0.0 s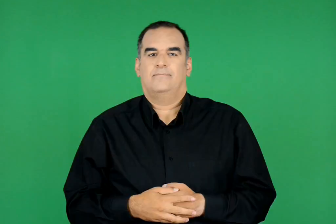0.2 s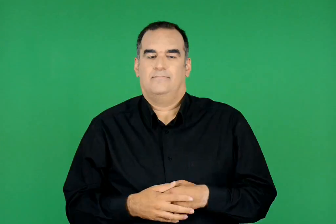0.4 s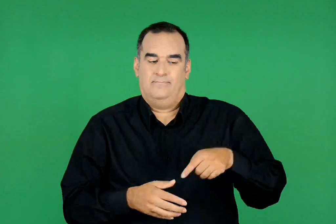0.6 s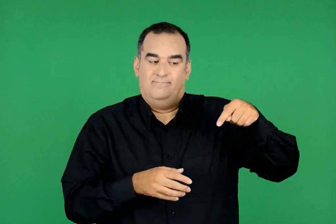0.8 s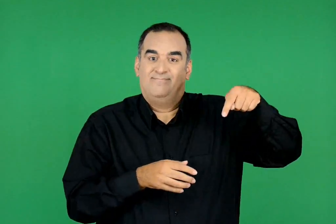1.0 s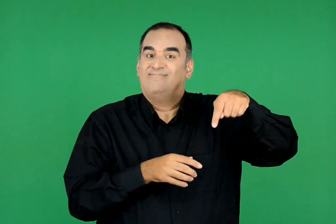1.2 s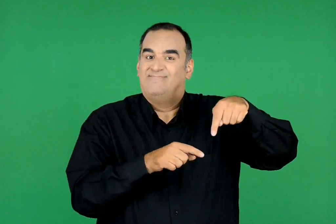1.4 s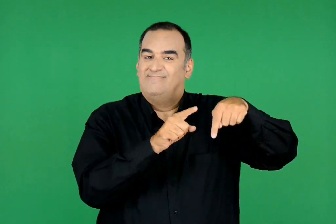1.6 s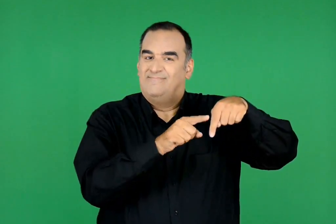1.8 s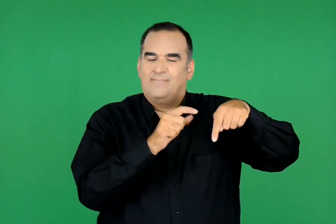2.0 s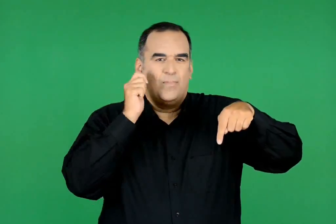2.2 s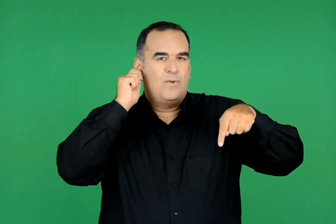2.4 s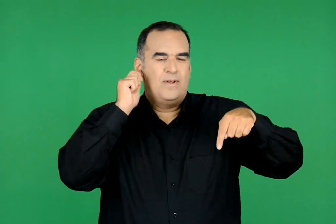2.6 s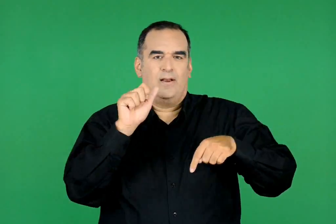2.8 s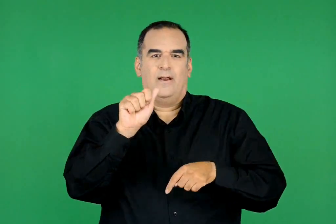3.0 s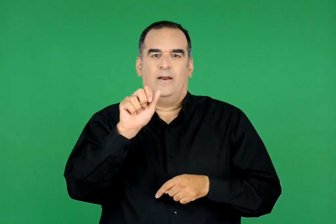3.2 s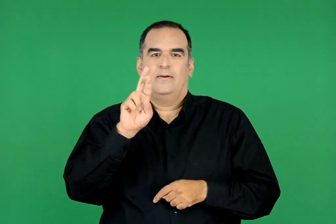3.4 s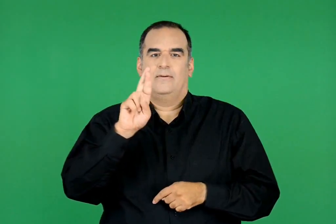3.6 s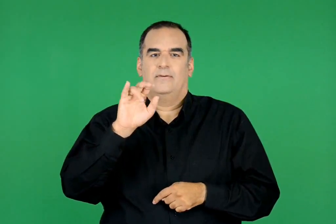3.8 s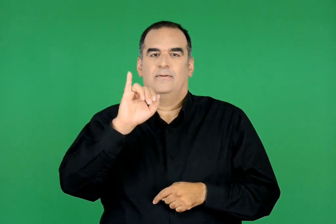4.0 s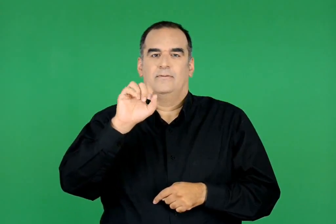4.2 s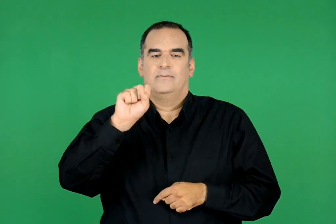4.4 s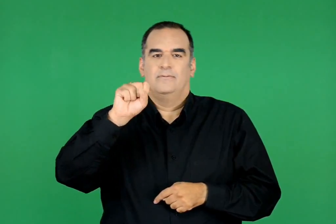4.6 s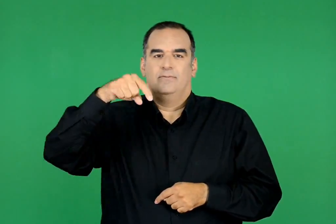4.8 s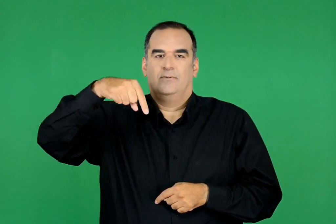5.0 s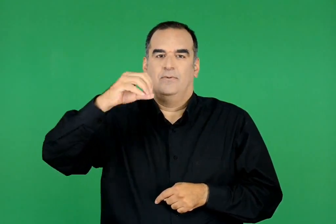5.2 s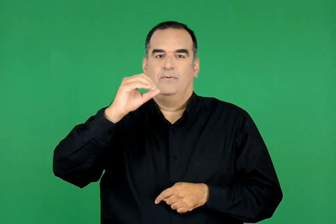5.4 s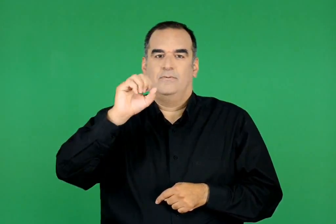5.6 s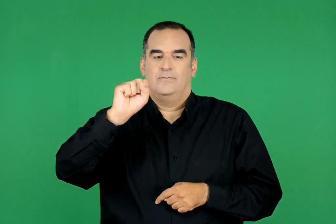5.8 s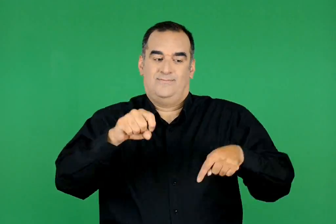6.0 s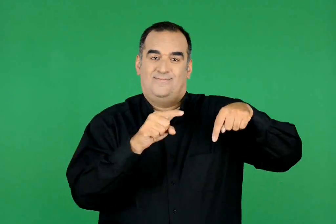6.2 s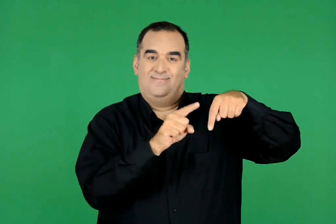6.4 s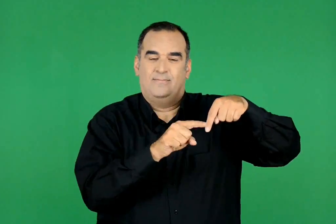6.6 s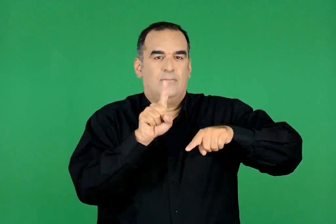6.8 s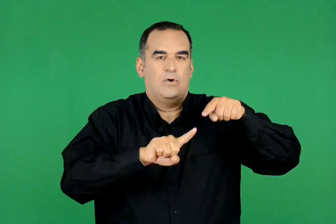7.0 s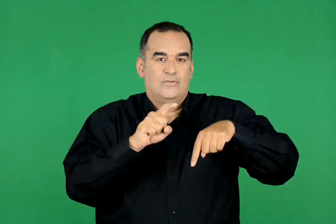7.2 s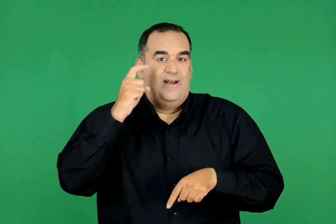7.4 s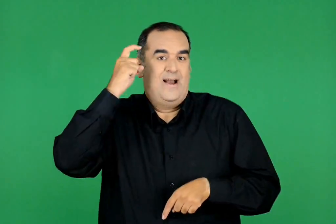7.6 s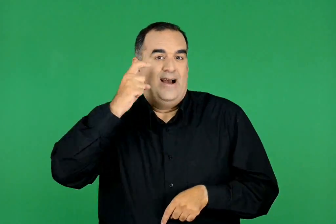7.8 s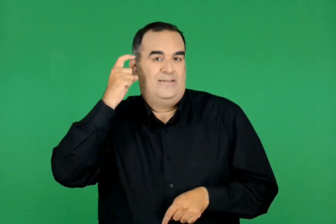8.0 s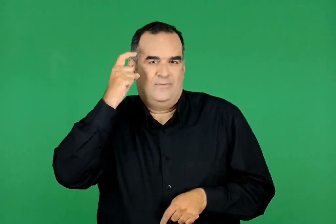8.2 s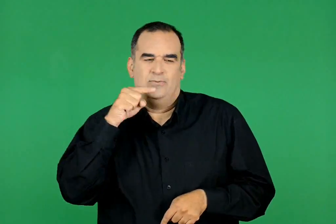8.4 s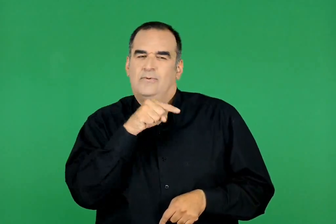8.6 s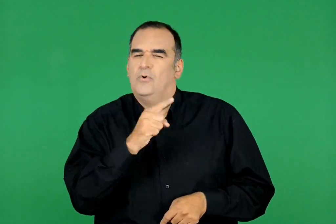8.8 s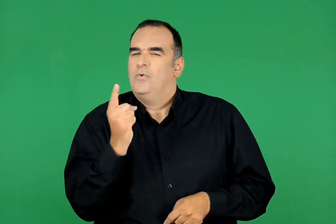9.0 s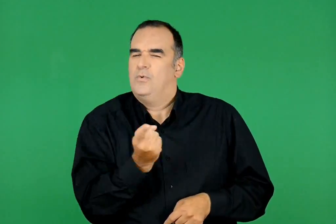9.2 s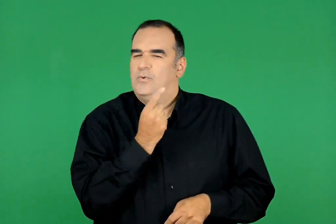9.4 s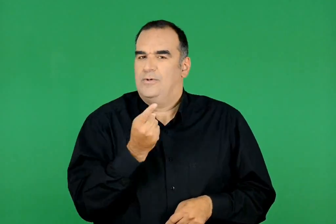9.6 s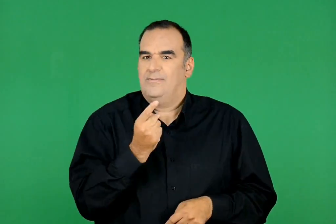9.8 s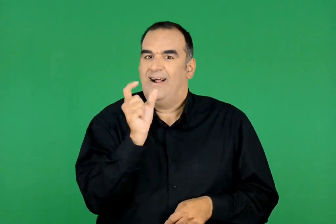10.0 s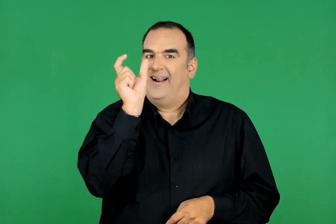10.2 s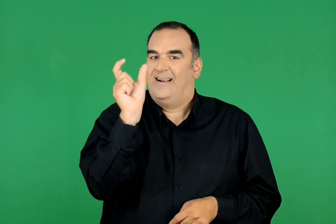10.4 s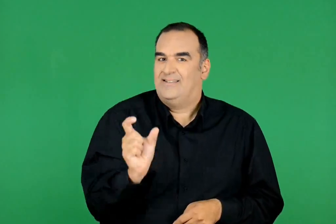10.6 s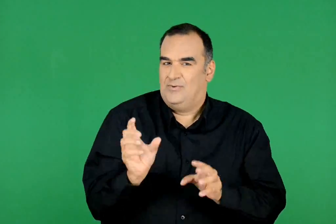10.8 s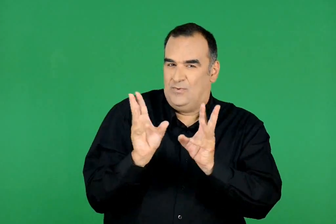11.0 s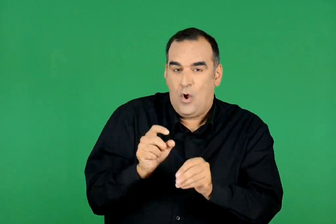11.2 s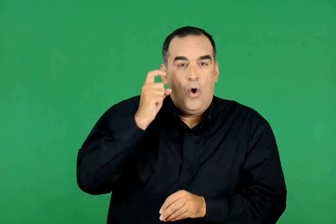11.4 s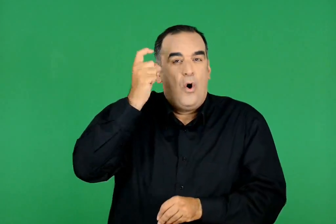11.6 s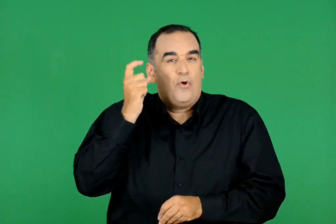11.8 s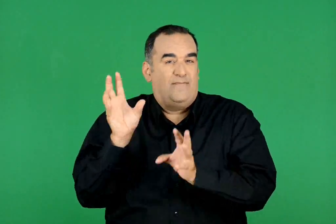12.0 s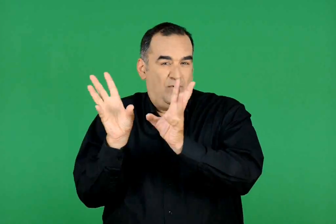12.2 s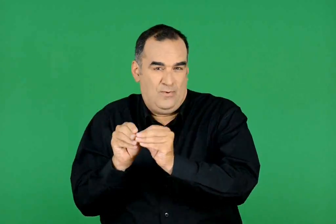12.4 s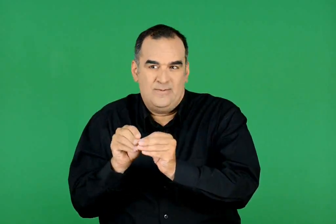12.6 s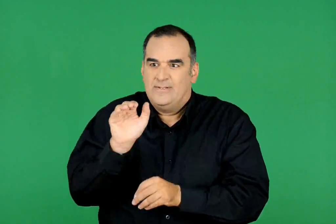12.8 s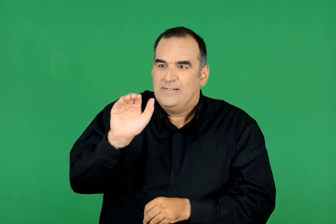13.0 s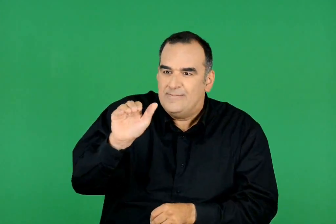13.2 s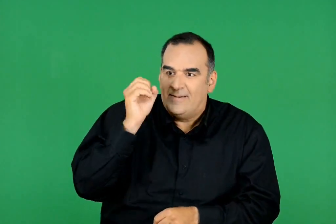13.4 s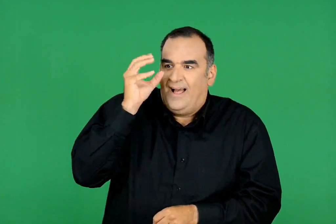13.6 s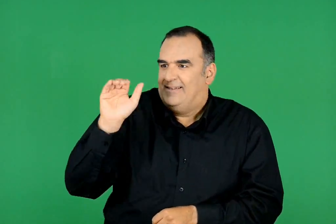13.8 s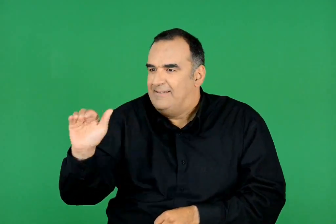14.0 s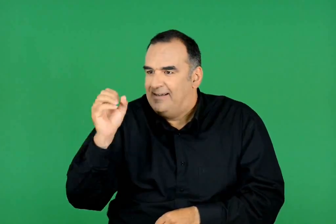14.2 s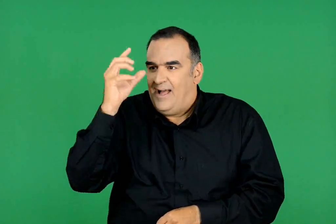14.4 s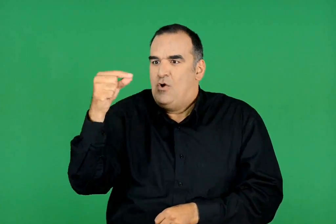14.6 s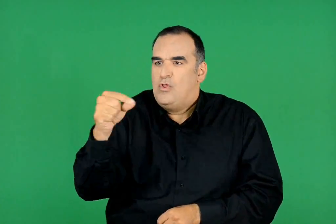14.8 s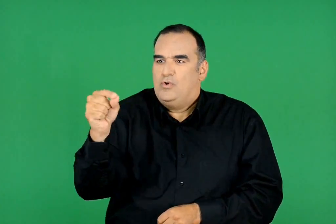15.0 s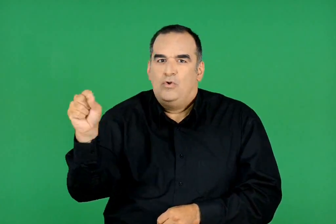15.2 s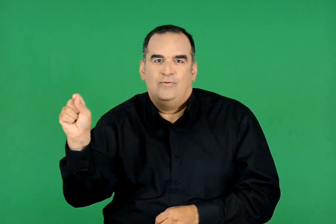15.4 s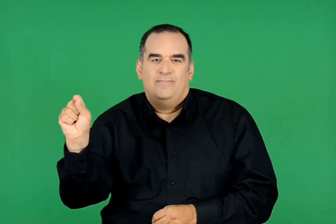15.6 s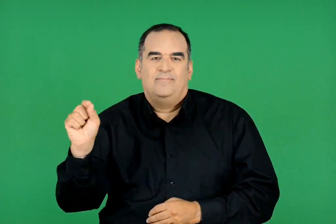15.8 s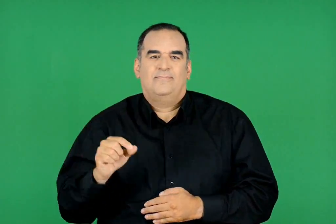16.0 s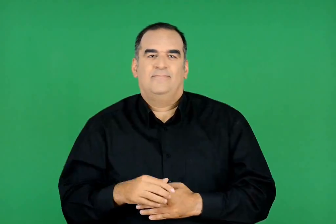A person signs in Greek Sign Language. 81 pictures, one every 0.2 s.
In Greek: ο αρίστος μάς θυμίζει το λεξιλόγιο και την ορθογραφία
